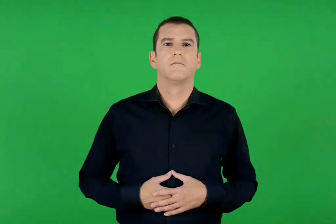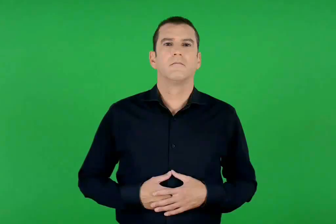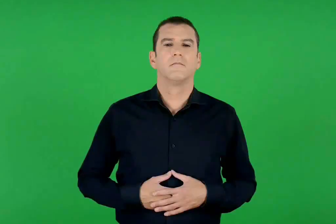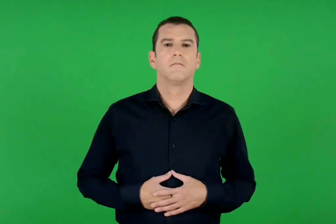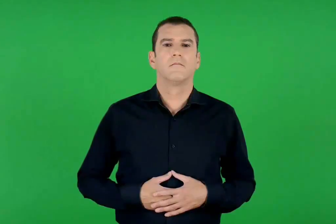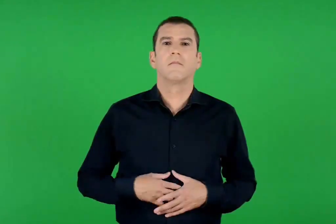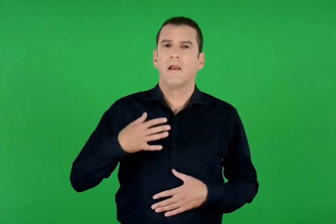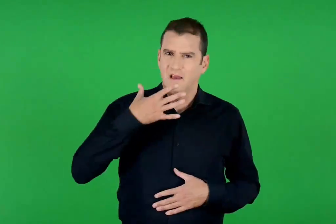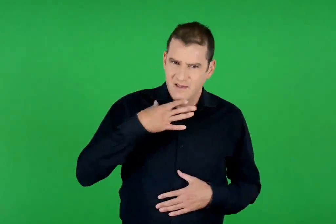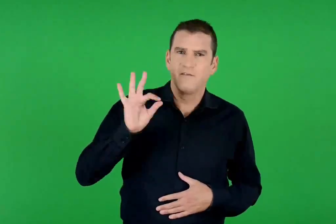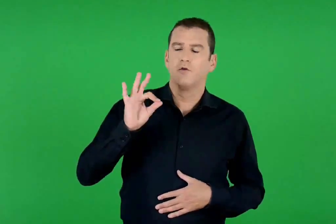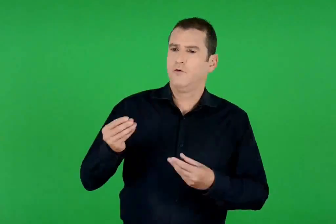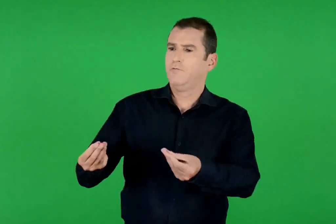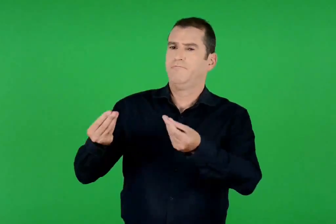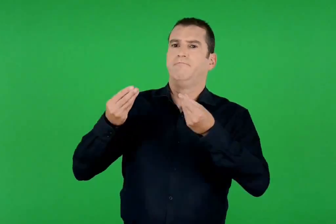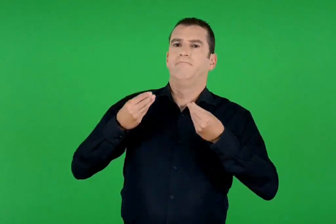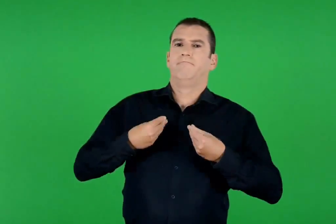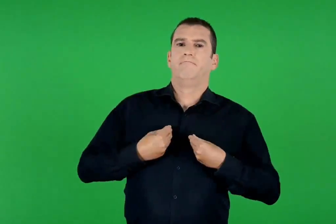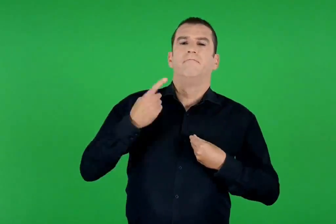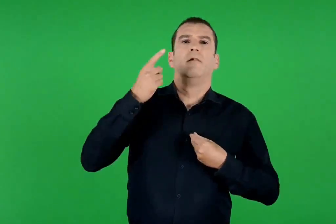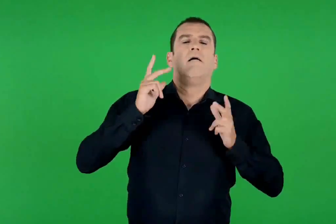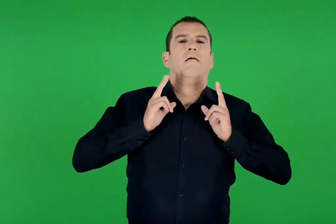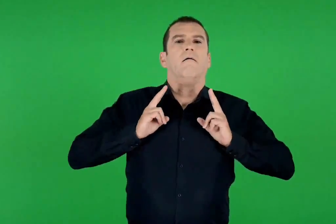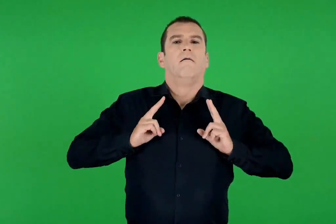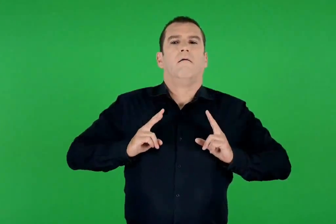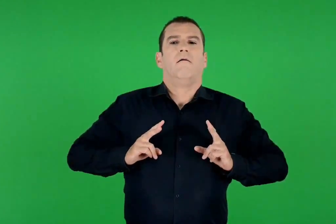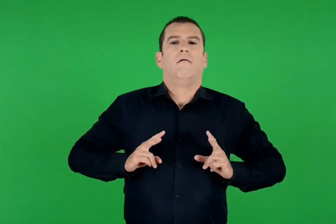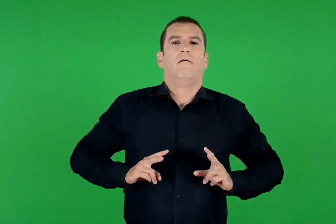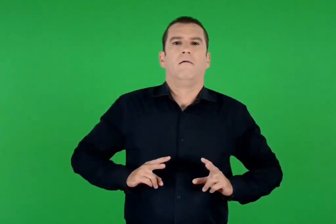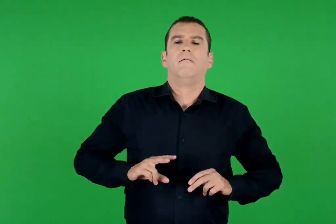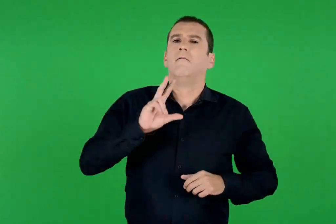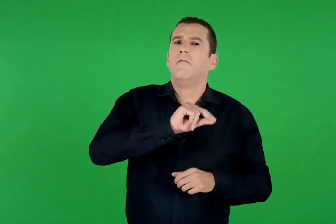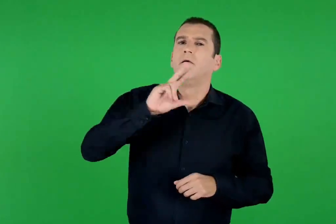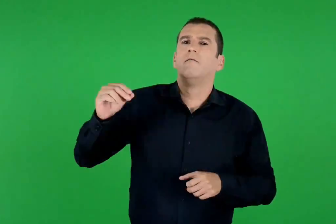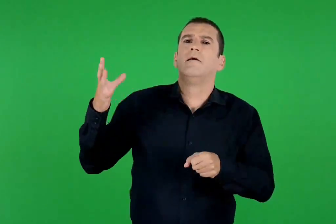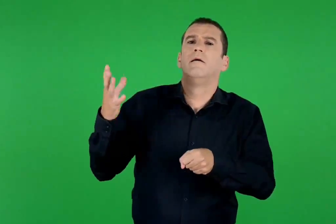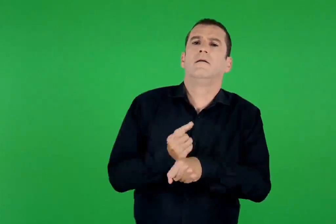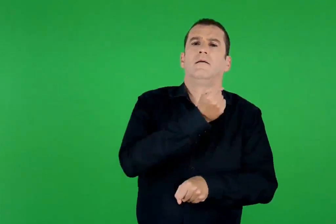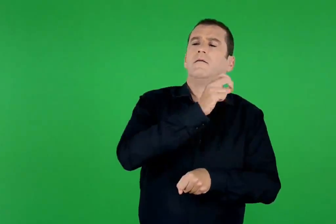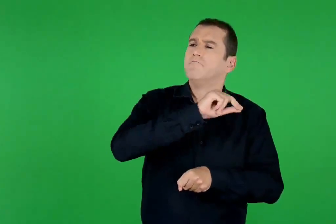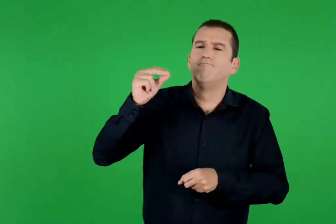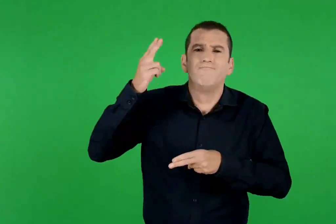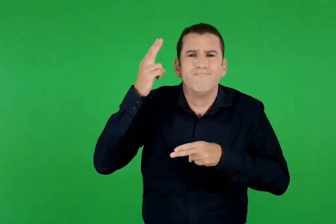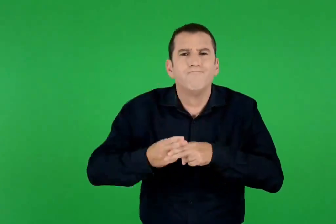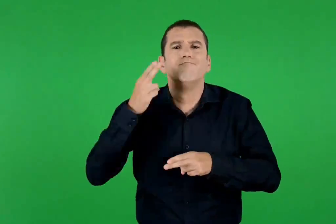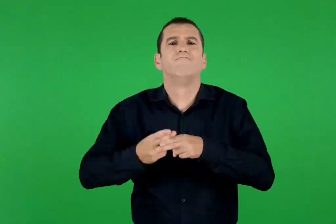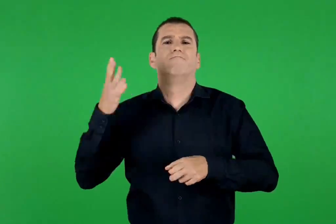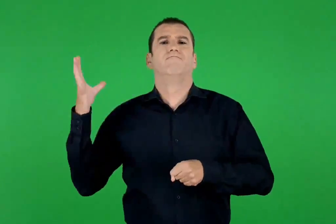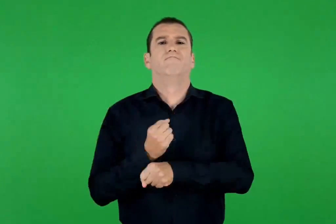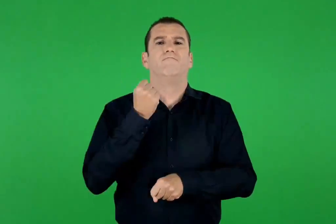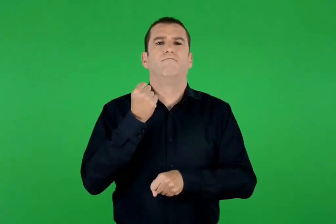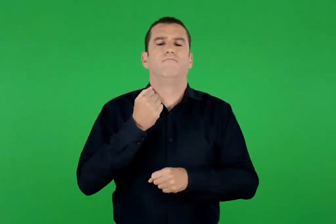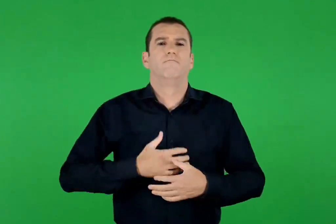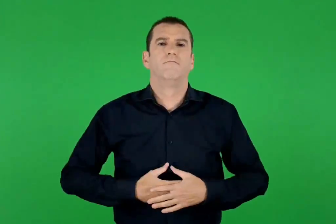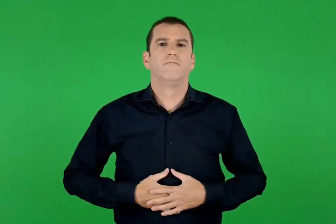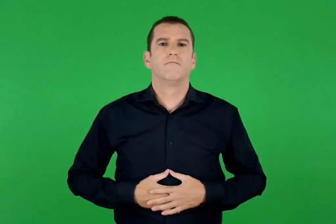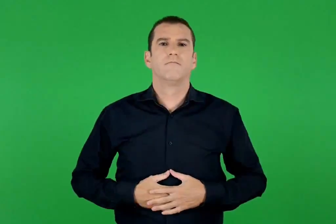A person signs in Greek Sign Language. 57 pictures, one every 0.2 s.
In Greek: για αυτό μου φάνηκε σα μια υπέρτατη ικανοποίηση , σα μια νίκη , σαν ένας θρίαμβος
